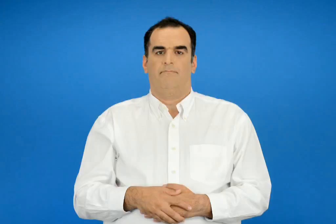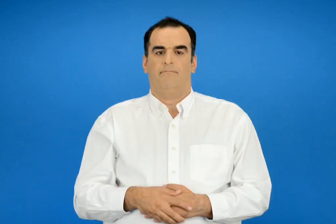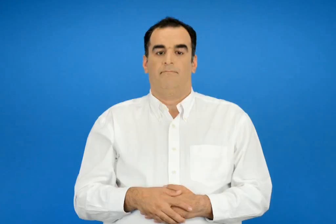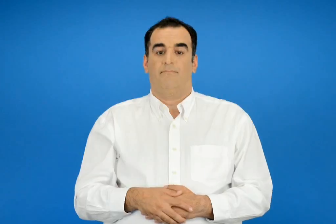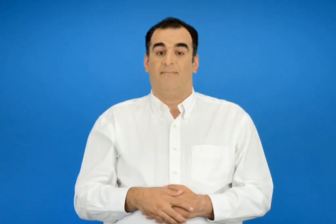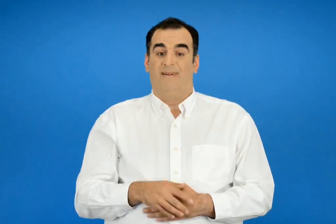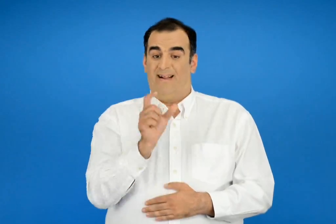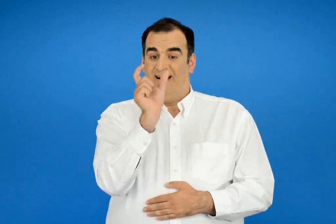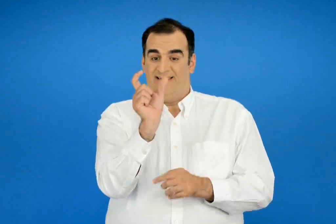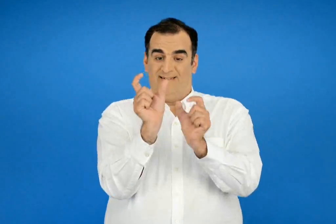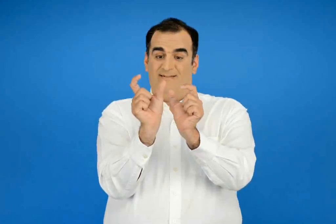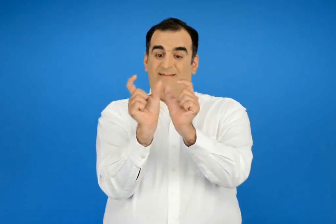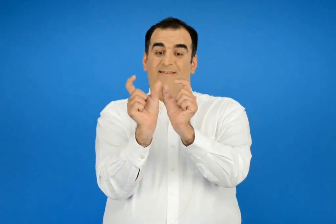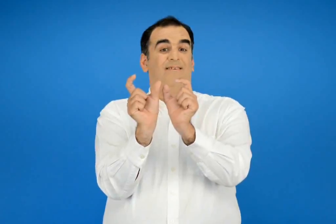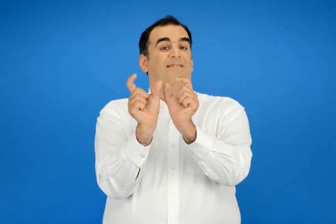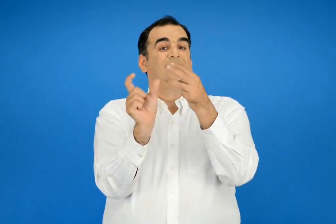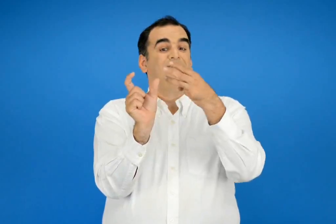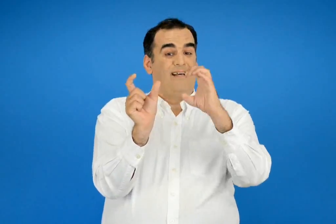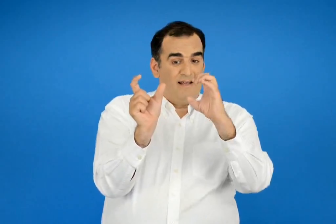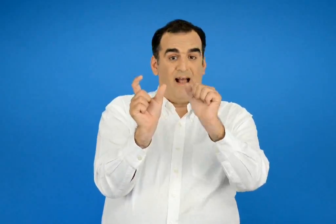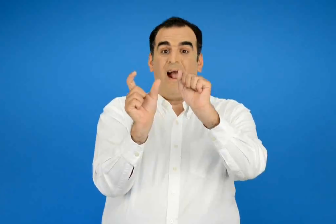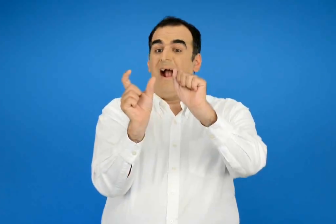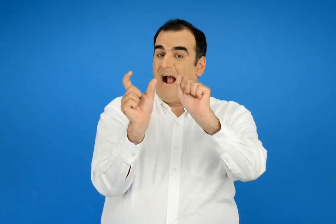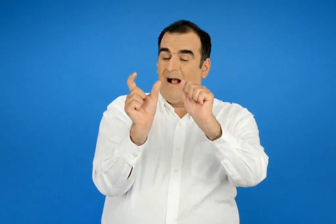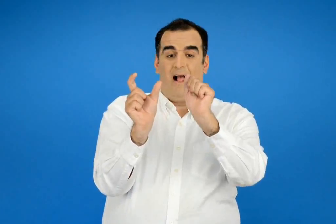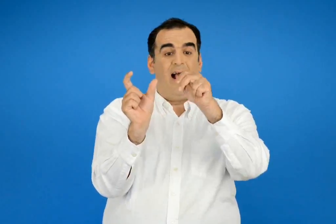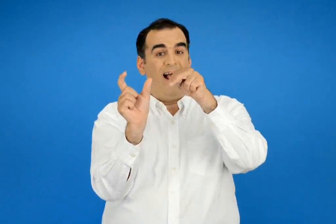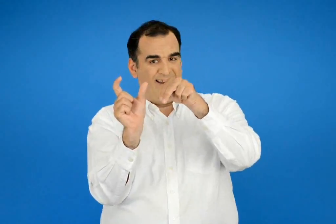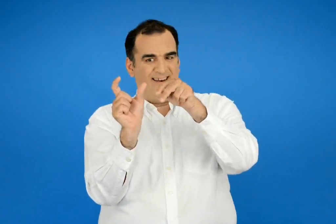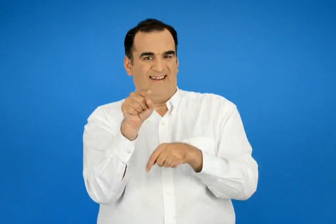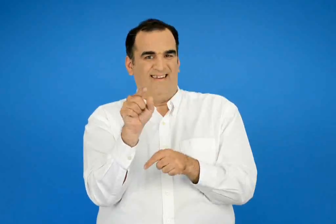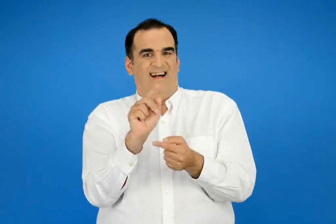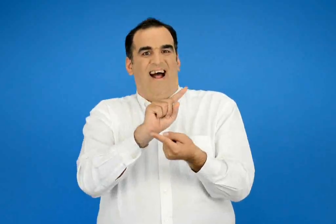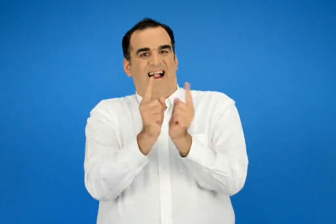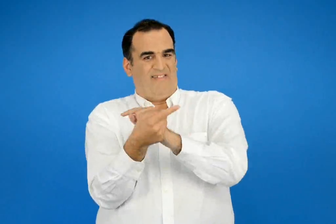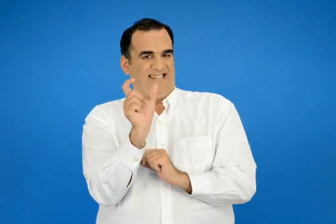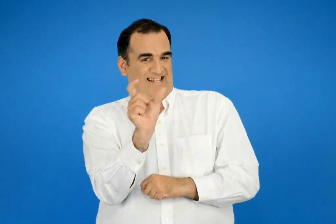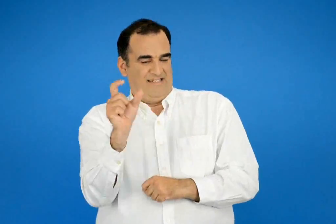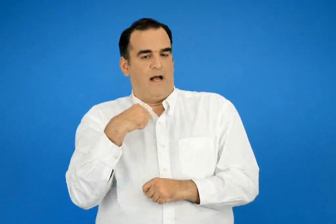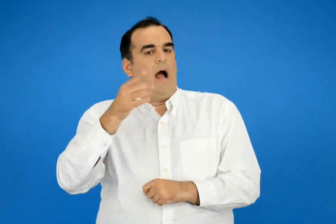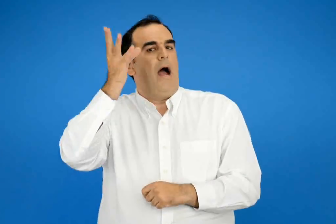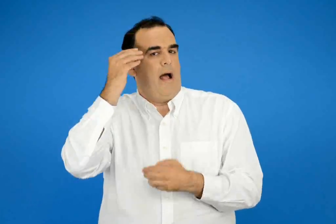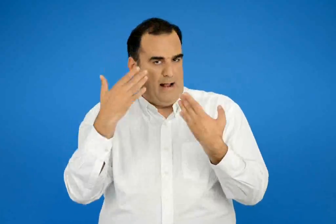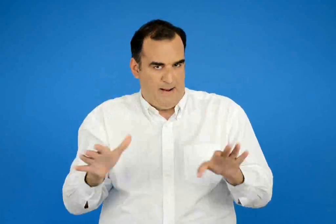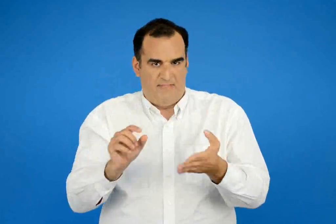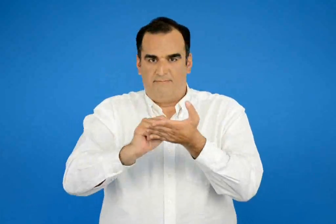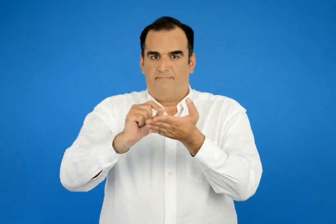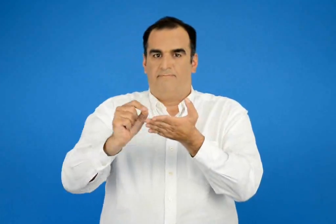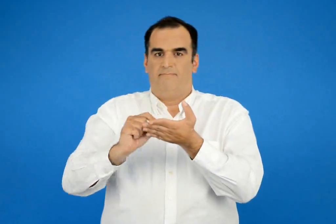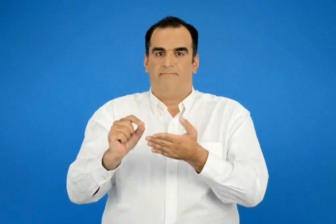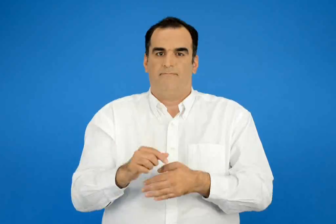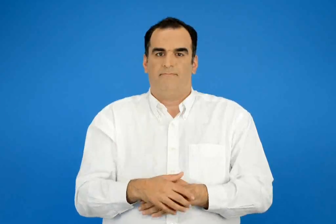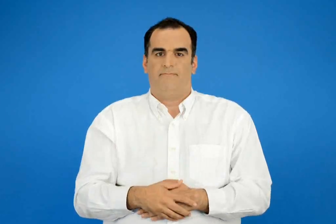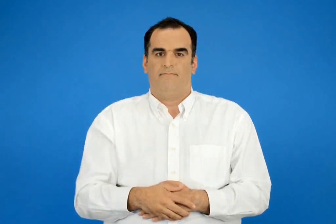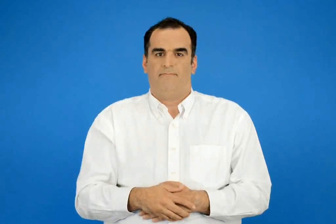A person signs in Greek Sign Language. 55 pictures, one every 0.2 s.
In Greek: έμαθα να φτιάχνω αντίθετες λέξεις με τα ξε α αν
